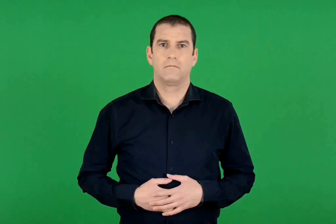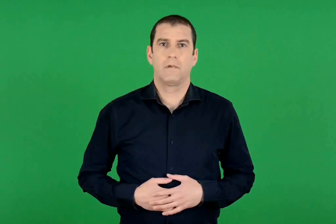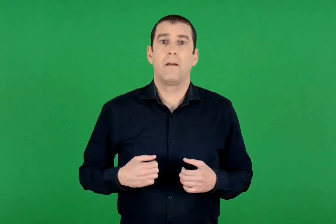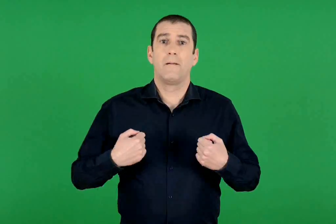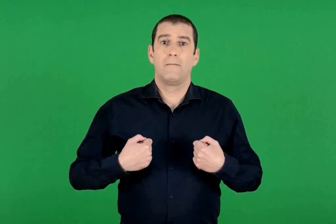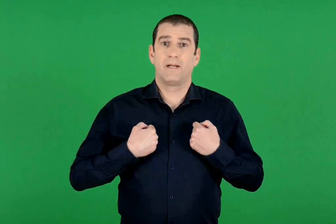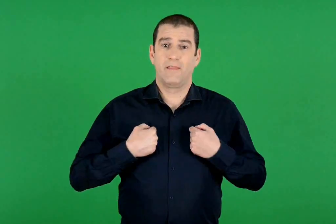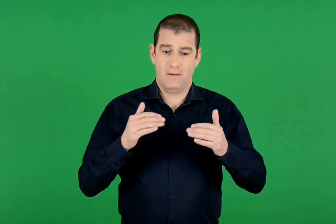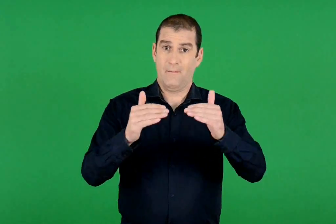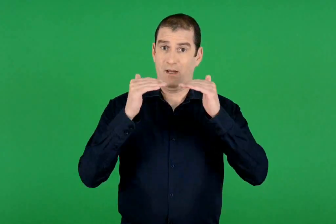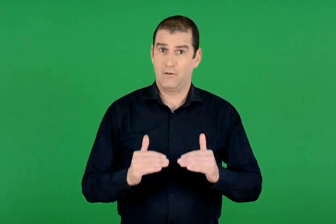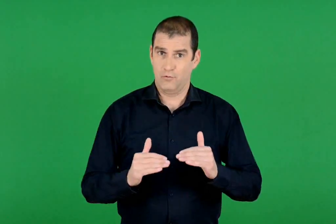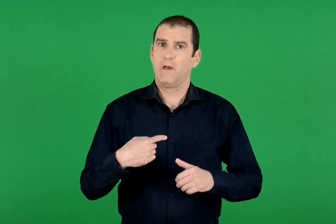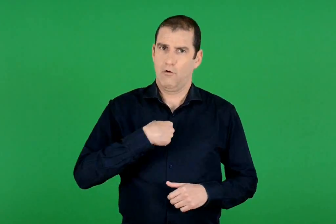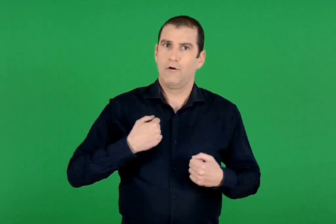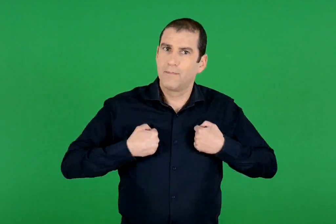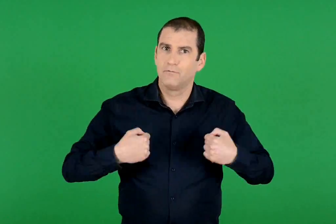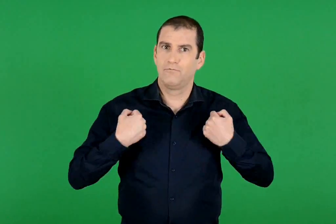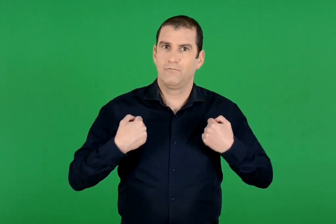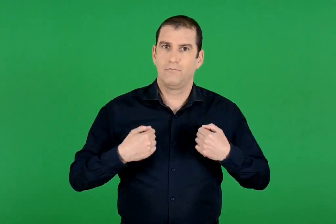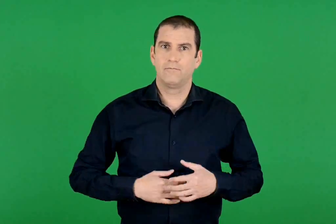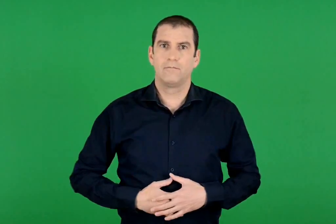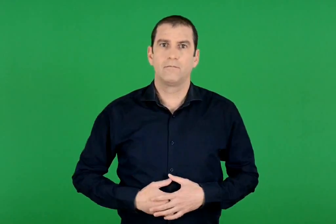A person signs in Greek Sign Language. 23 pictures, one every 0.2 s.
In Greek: παίζω το παρακάτω παιχνίδι
